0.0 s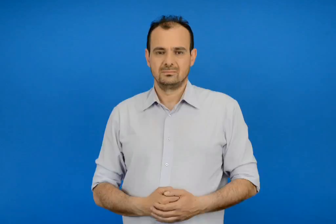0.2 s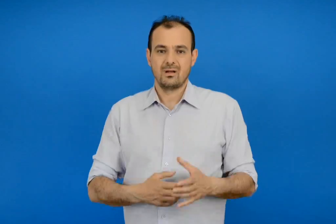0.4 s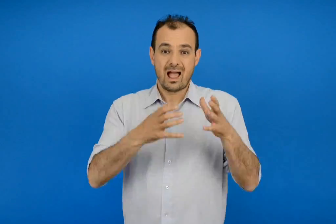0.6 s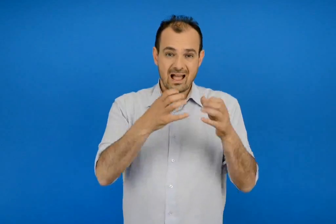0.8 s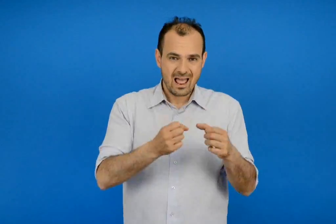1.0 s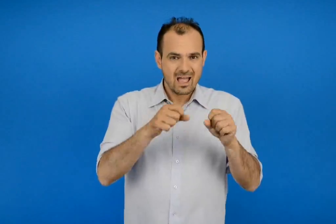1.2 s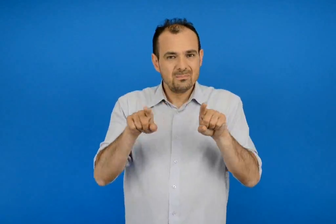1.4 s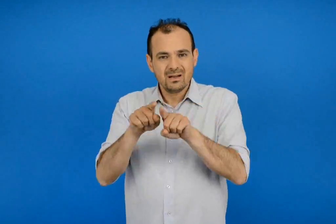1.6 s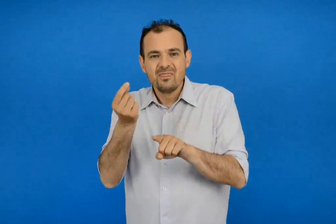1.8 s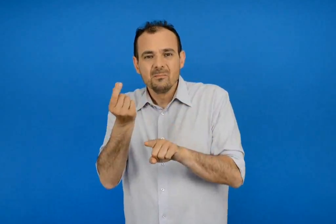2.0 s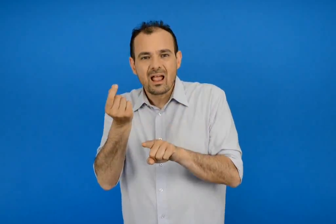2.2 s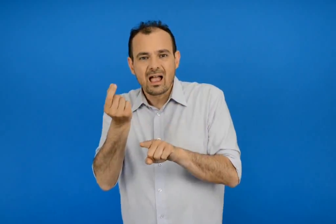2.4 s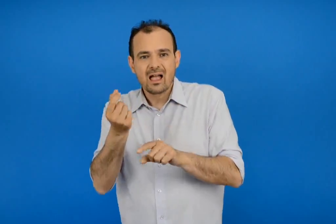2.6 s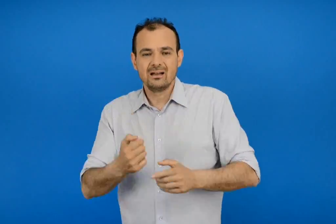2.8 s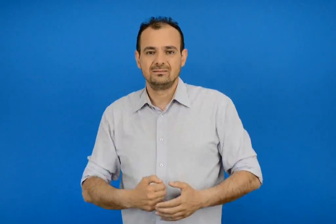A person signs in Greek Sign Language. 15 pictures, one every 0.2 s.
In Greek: γάλα με δημητριακά
